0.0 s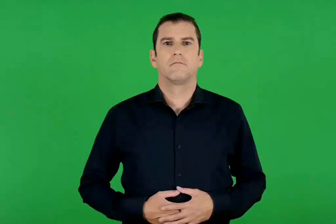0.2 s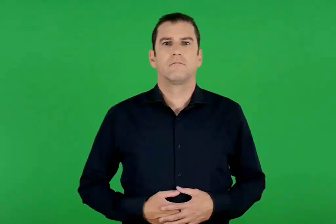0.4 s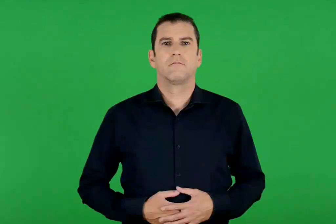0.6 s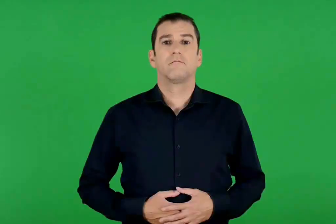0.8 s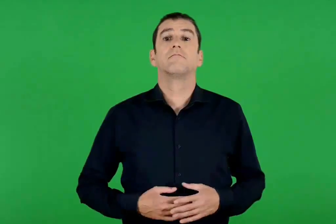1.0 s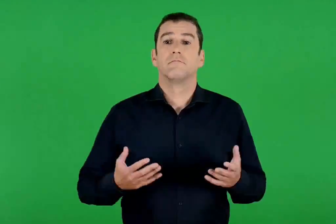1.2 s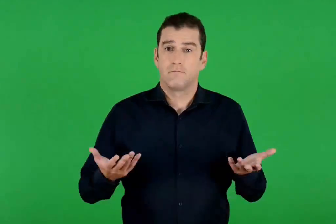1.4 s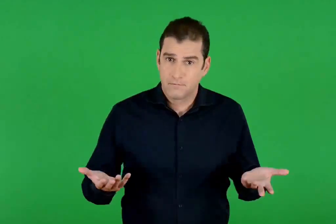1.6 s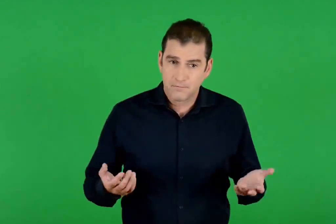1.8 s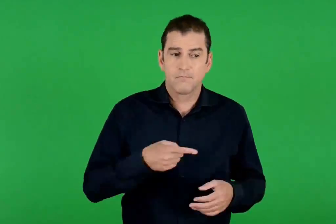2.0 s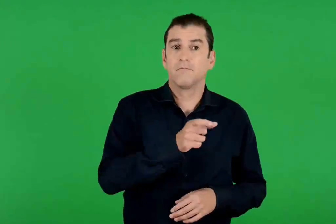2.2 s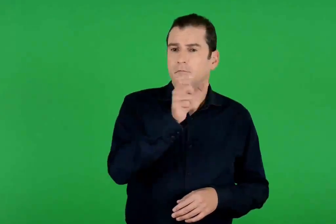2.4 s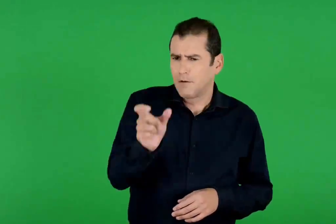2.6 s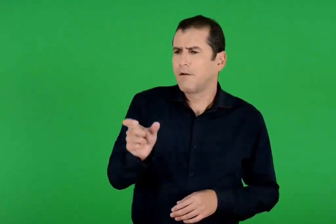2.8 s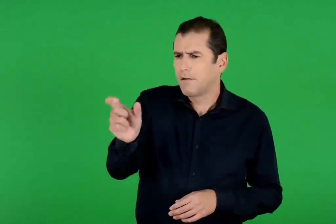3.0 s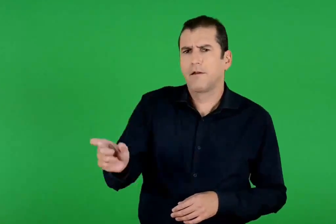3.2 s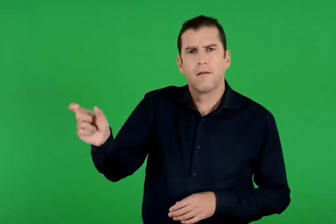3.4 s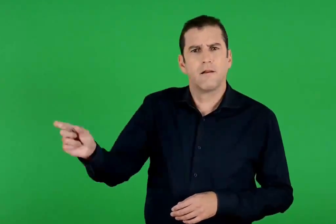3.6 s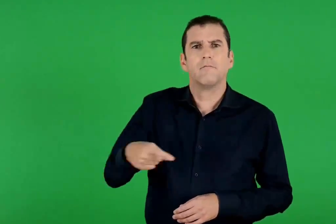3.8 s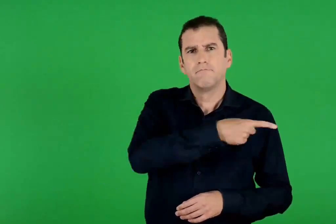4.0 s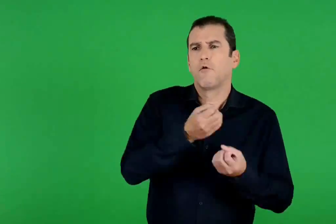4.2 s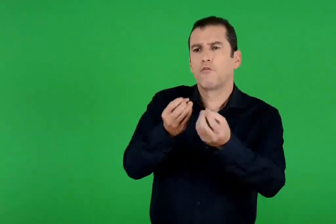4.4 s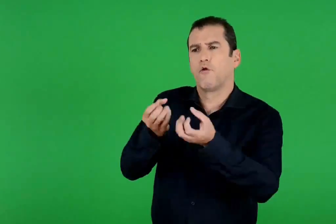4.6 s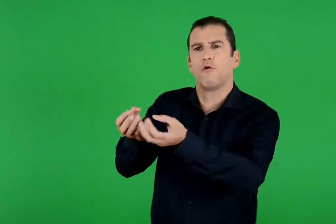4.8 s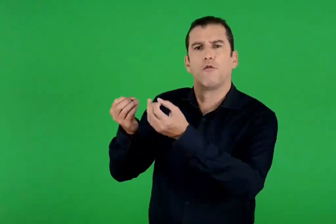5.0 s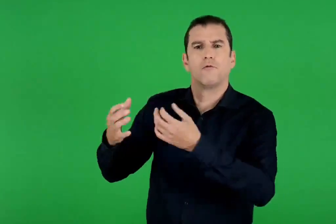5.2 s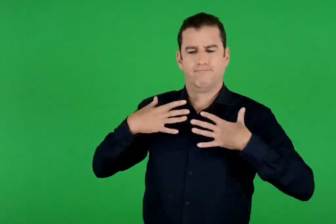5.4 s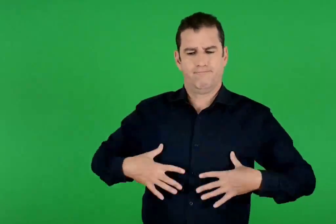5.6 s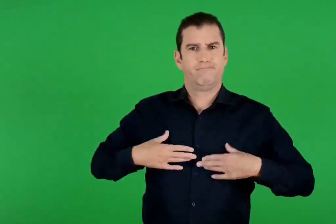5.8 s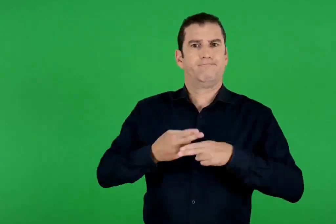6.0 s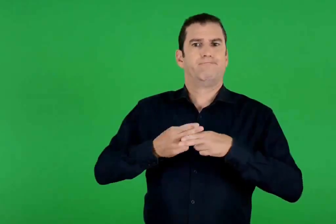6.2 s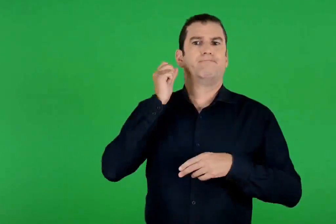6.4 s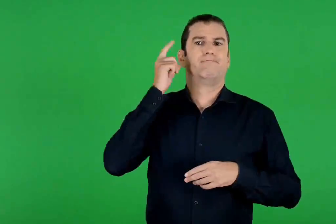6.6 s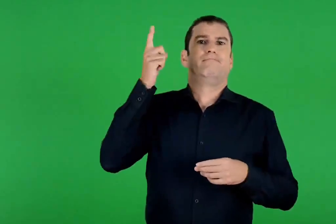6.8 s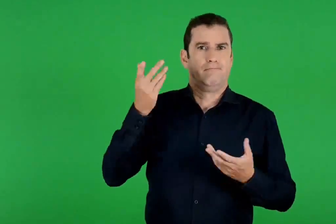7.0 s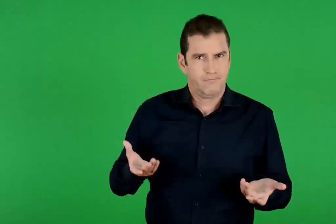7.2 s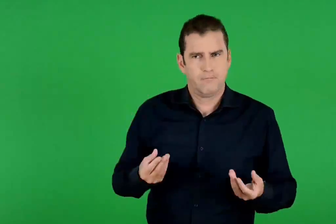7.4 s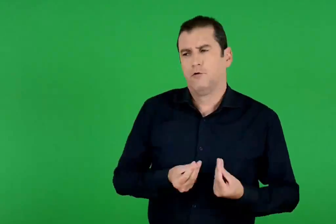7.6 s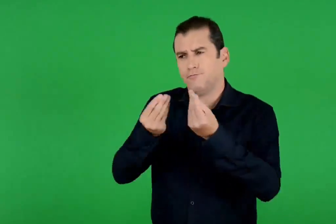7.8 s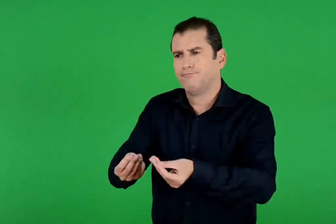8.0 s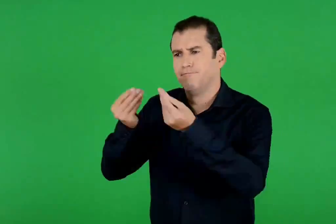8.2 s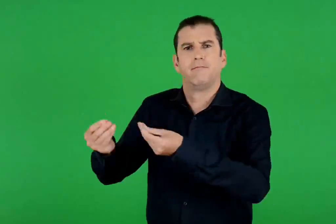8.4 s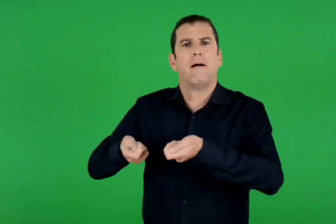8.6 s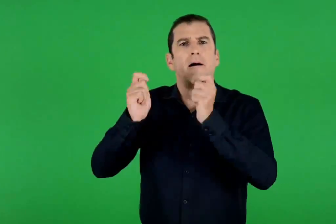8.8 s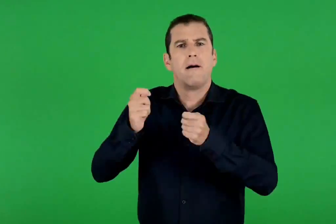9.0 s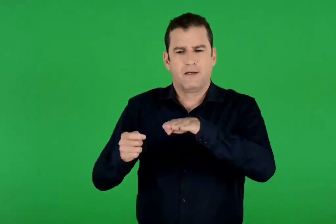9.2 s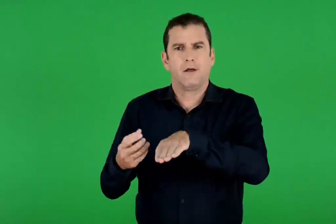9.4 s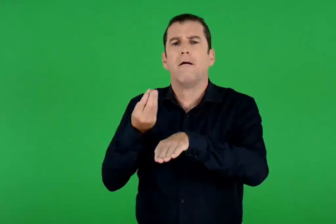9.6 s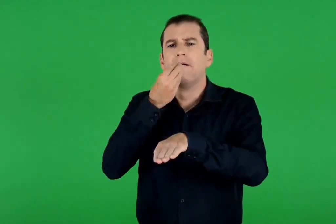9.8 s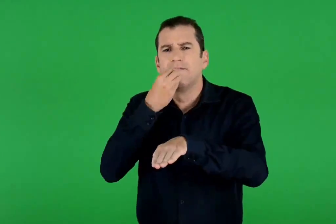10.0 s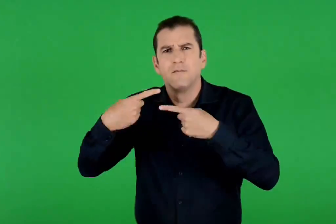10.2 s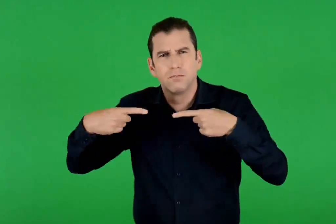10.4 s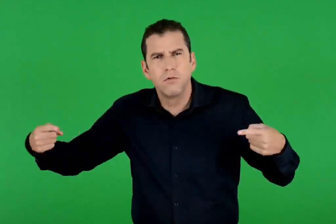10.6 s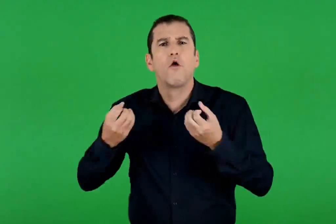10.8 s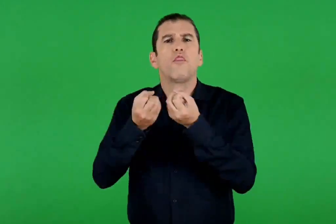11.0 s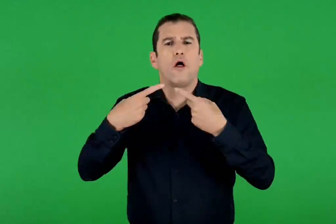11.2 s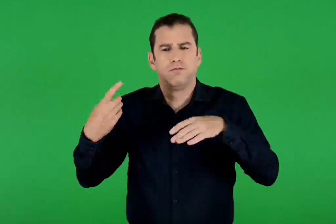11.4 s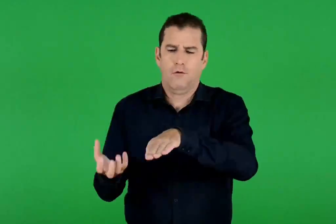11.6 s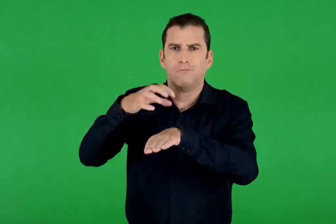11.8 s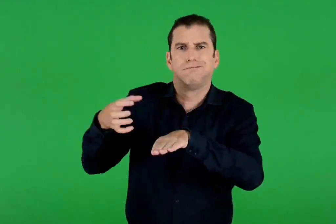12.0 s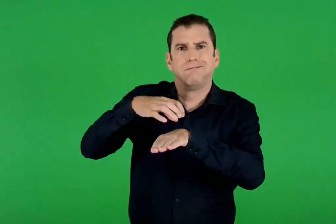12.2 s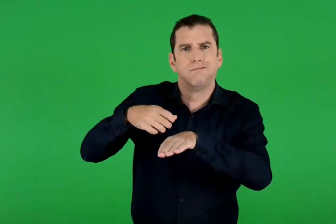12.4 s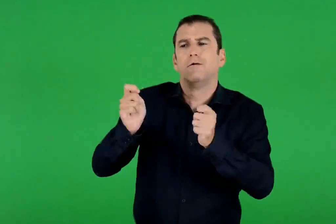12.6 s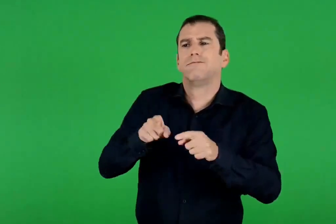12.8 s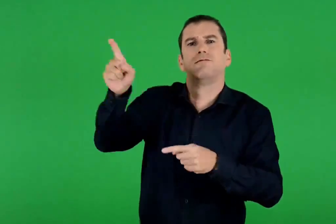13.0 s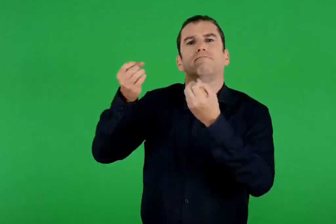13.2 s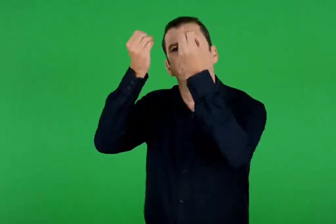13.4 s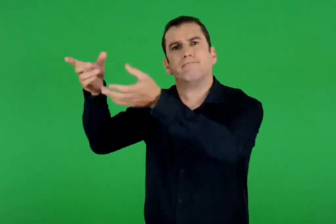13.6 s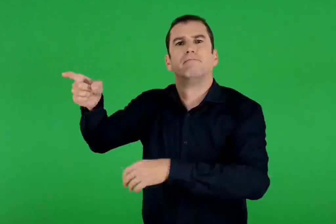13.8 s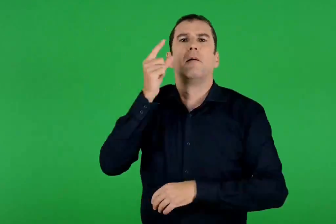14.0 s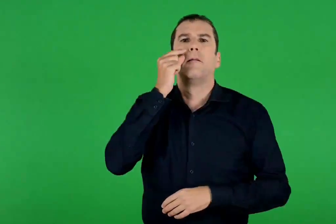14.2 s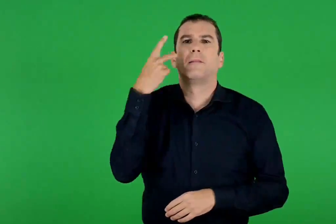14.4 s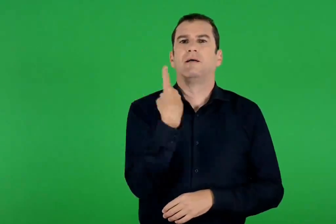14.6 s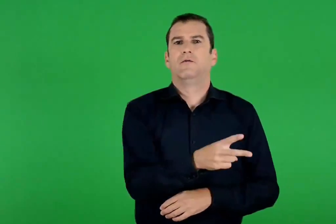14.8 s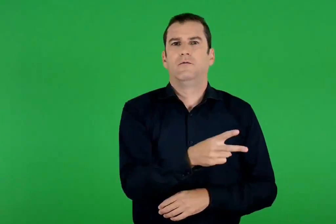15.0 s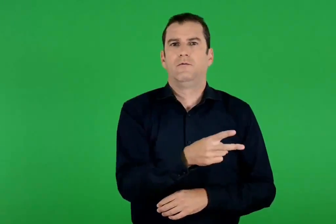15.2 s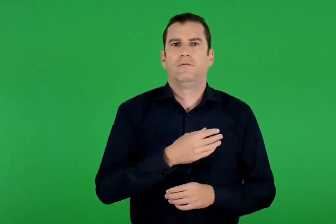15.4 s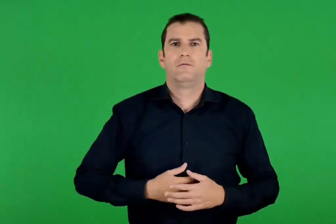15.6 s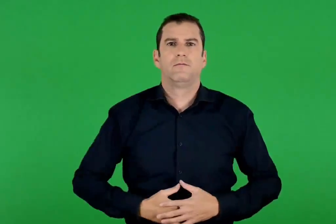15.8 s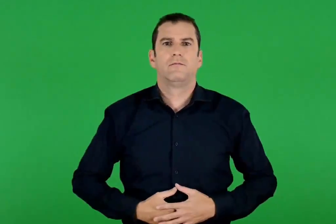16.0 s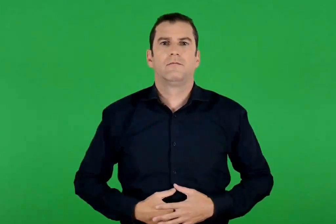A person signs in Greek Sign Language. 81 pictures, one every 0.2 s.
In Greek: μάλιστα δώρισε στον καθένα μια γιορτινή φορεσιά. τους έδωσε αμάξια φορτωμένα με τρόφιμα και δώρα για τον πατέρα του
